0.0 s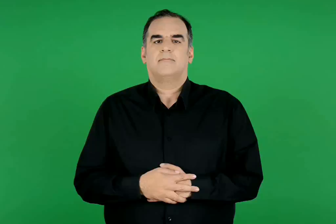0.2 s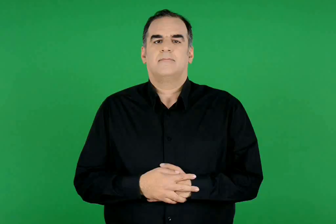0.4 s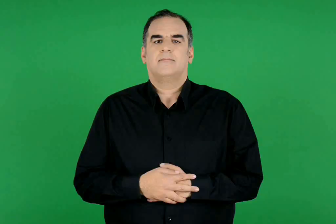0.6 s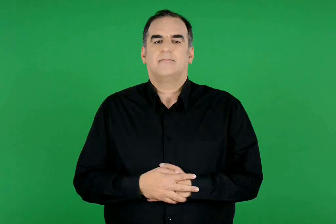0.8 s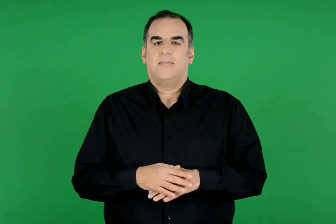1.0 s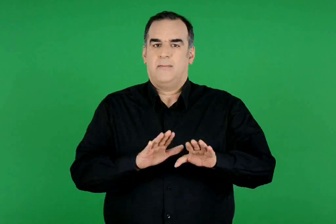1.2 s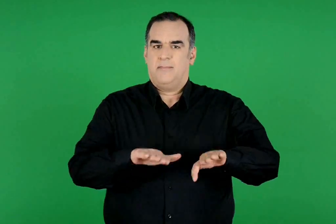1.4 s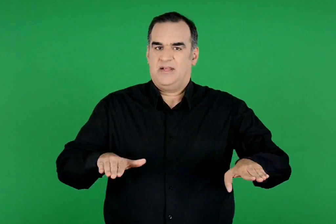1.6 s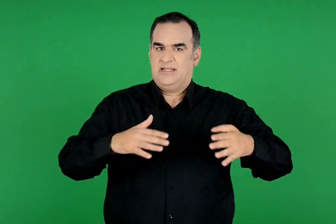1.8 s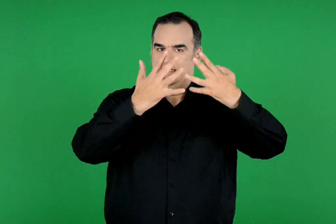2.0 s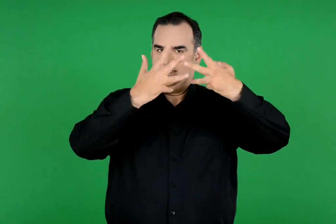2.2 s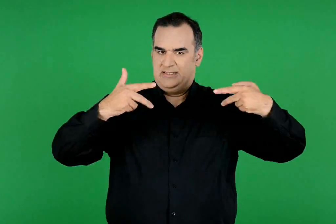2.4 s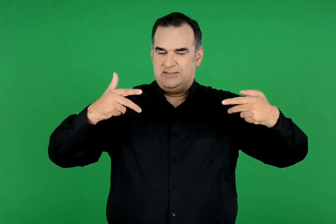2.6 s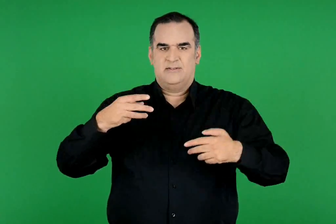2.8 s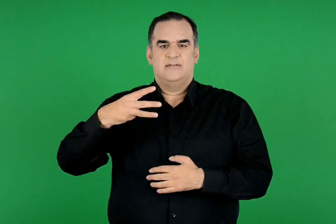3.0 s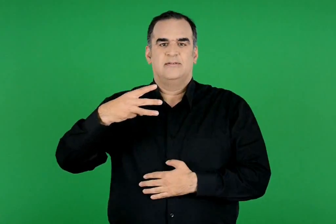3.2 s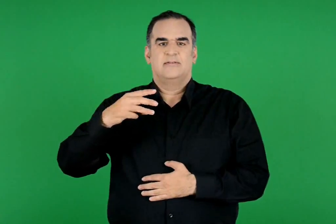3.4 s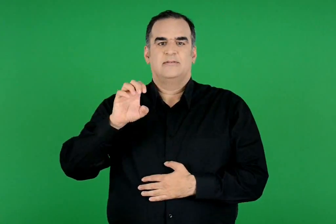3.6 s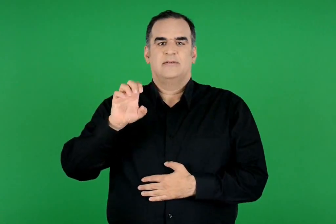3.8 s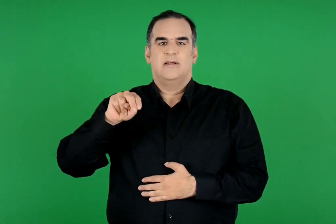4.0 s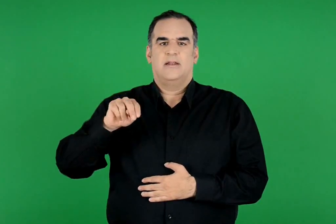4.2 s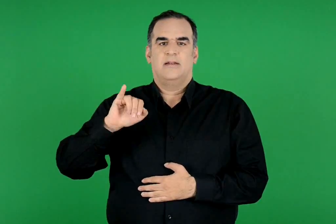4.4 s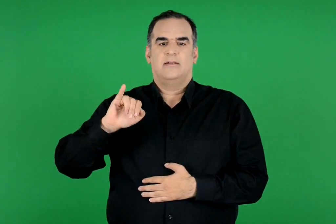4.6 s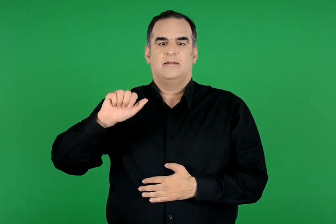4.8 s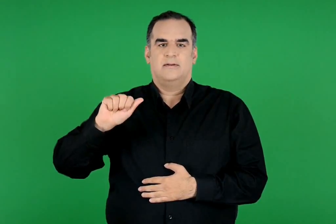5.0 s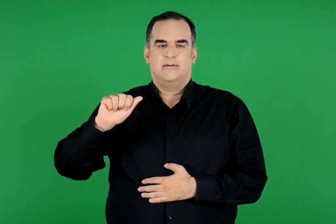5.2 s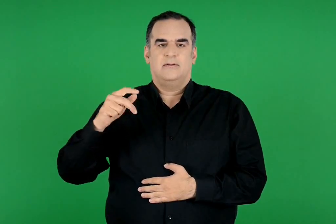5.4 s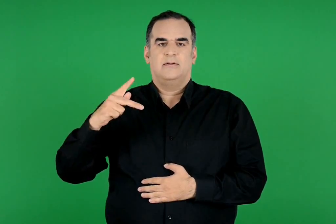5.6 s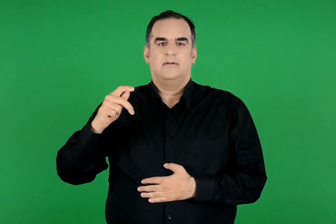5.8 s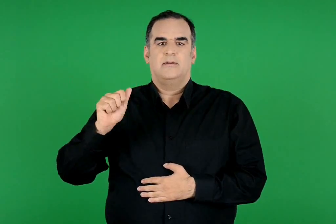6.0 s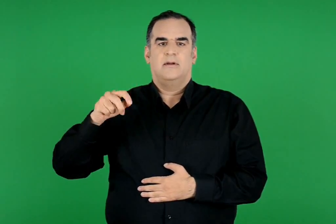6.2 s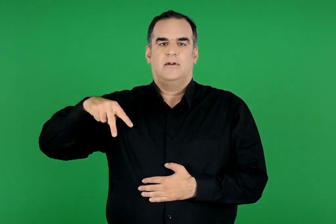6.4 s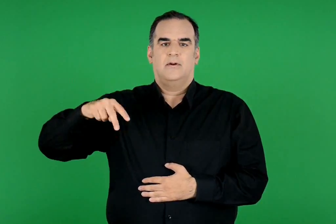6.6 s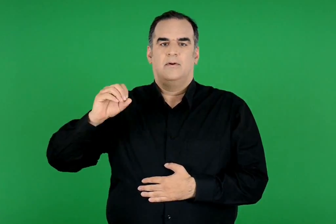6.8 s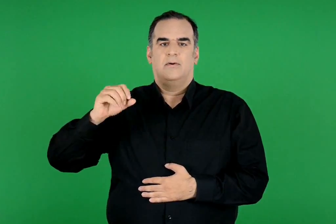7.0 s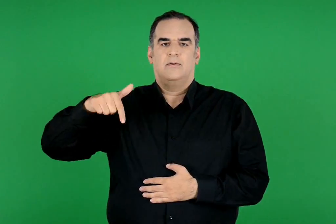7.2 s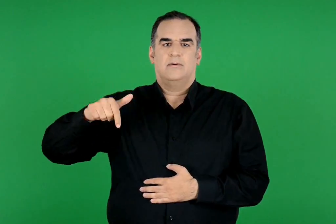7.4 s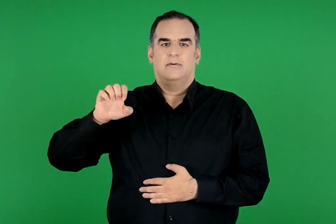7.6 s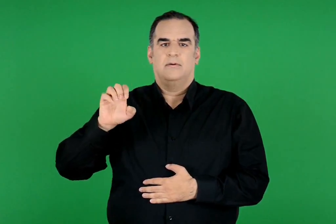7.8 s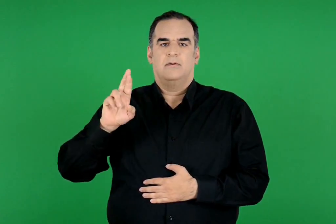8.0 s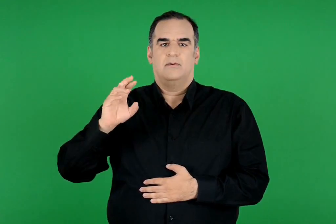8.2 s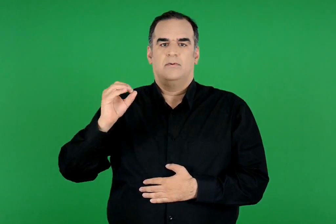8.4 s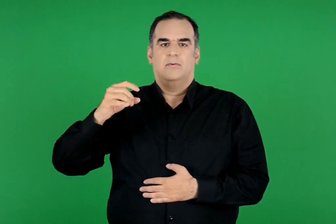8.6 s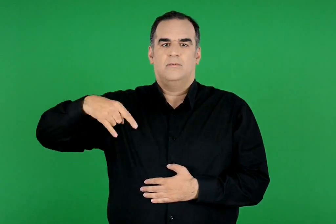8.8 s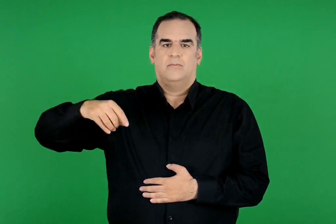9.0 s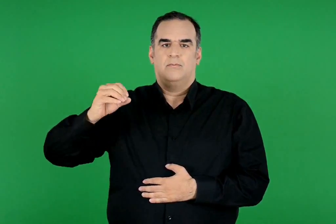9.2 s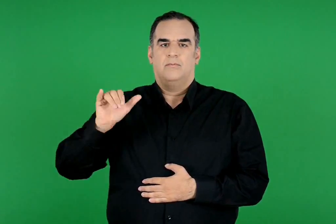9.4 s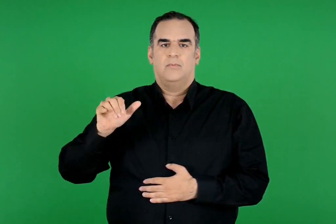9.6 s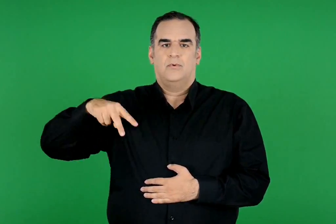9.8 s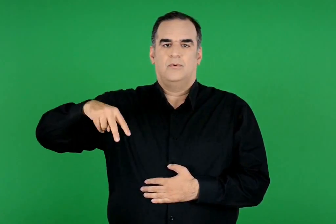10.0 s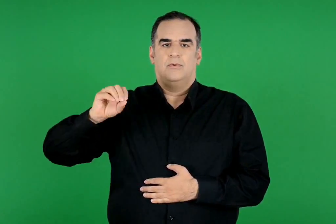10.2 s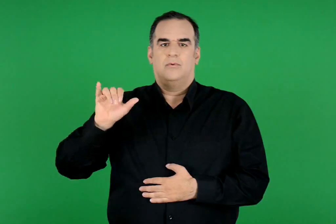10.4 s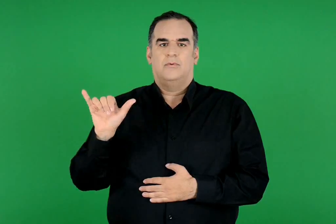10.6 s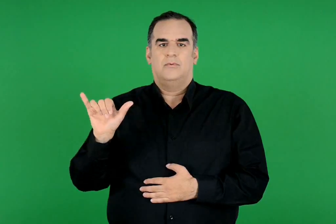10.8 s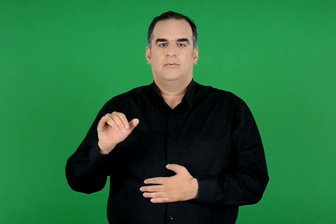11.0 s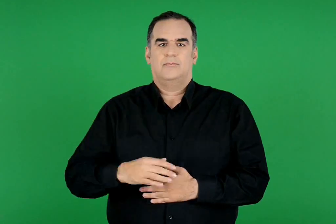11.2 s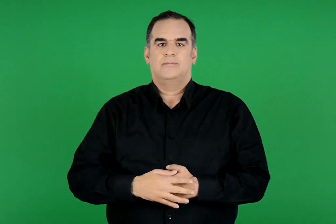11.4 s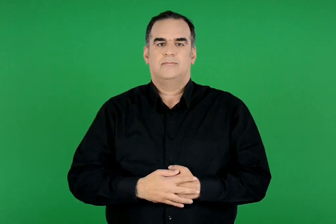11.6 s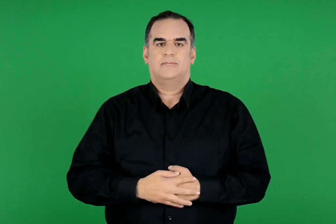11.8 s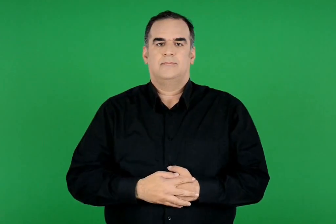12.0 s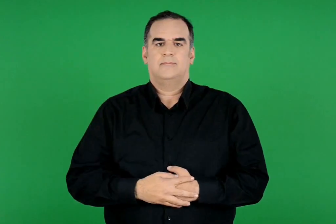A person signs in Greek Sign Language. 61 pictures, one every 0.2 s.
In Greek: παιδική σκηνή ξένιας καλογεροπούλου
